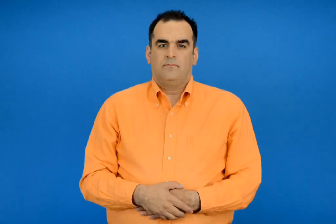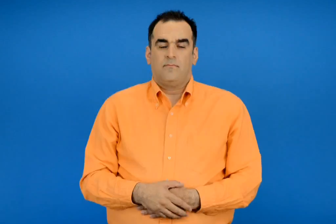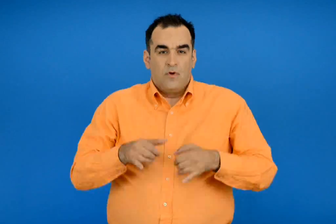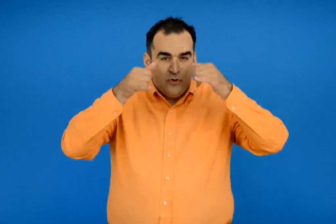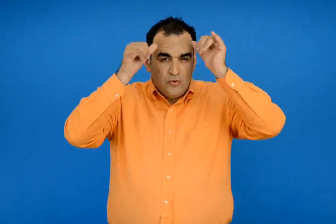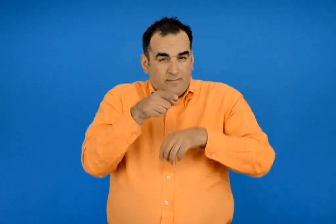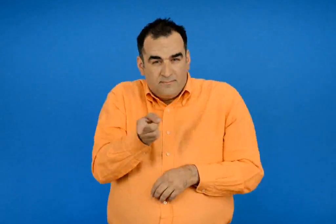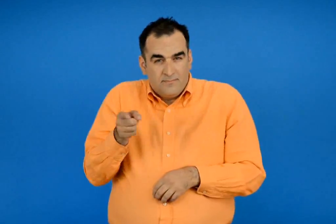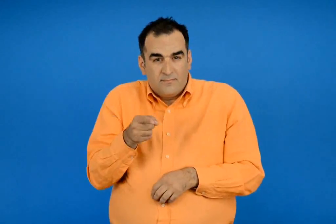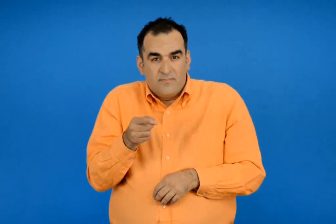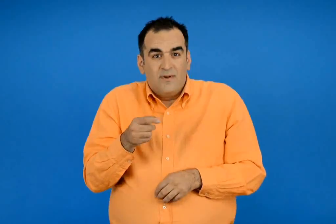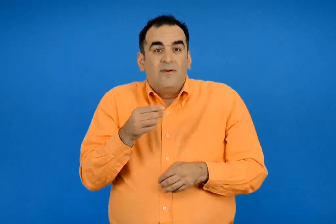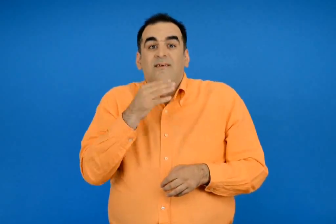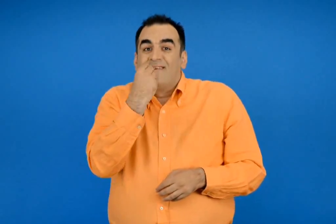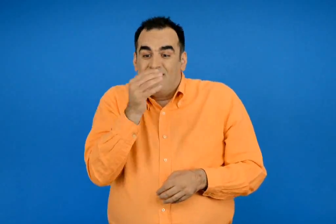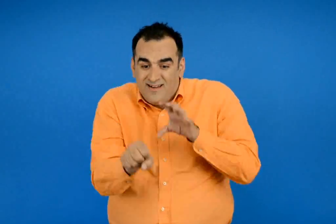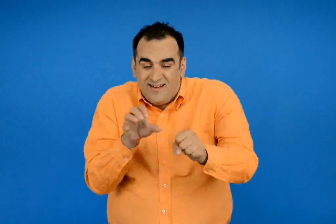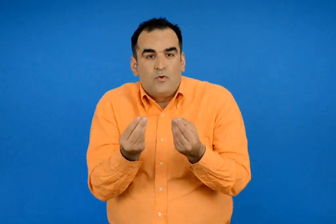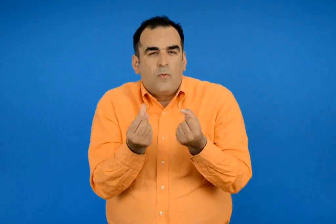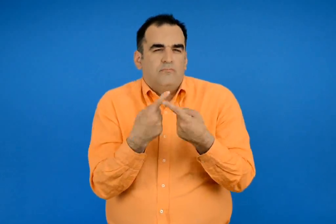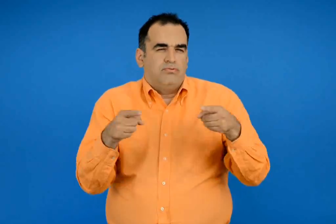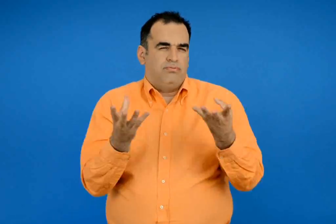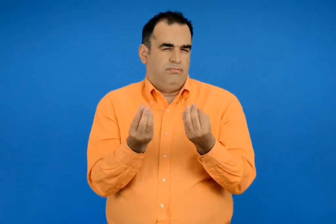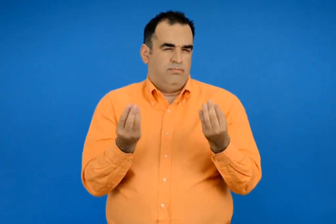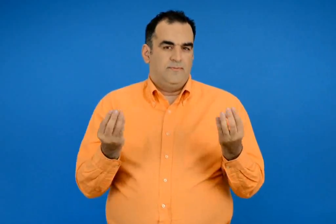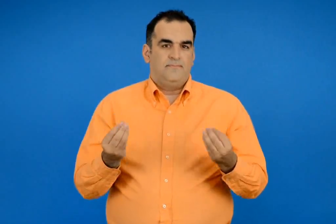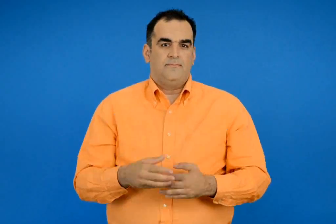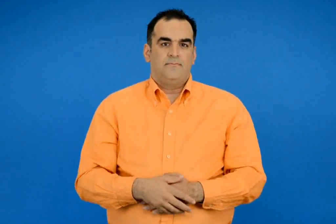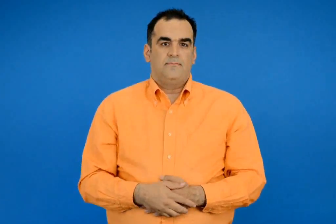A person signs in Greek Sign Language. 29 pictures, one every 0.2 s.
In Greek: τα ζώα έχουν διαφορά όργανα για να πιάνουν την τροφή τους
